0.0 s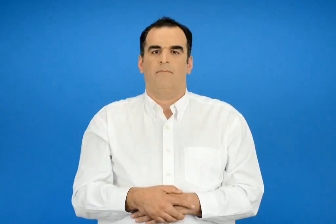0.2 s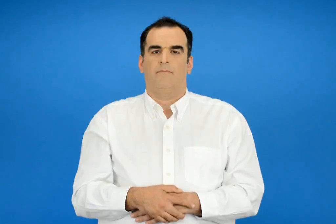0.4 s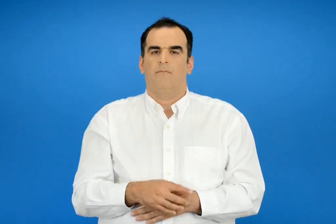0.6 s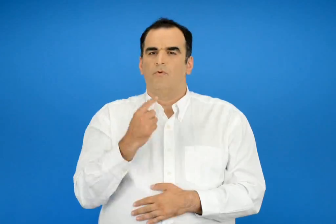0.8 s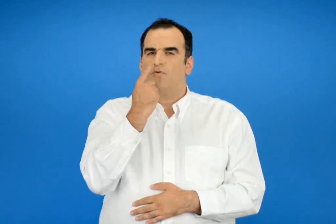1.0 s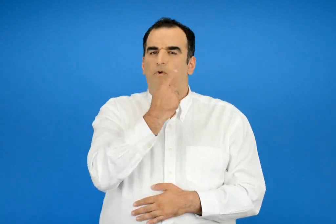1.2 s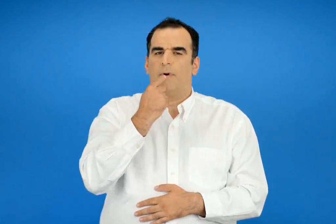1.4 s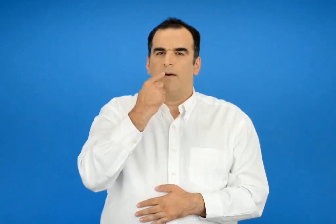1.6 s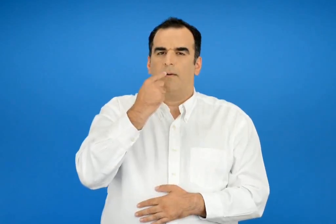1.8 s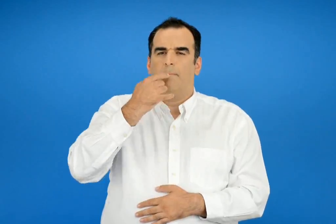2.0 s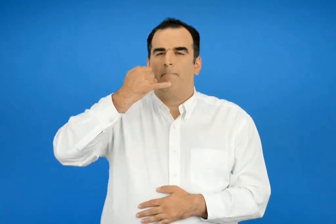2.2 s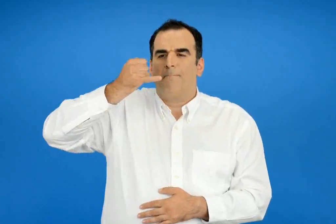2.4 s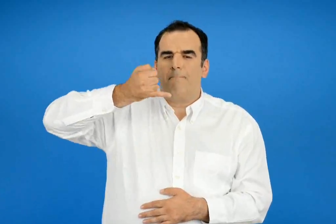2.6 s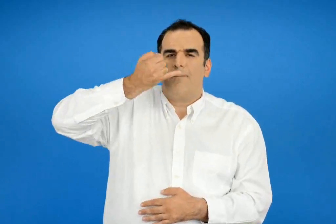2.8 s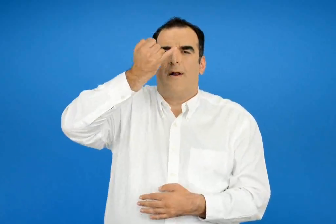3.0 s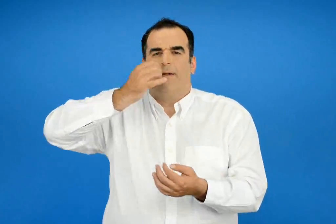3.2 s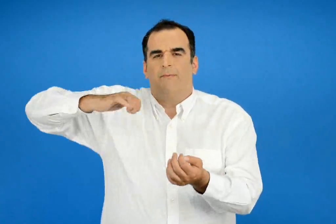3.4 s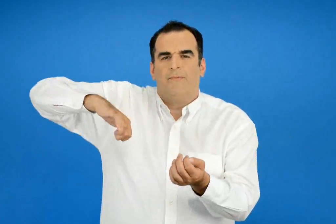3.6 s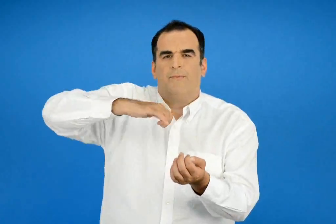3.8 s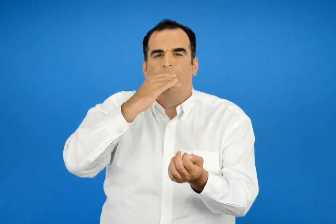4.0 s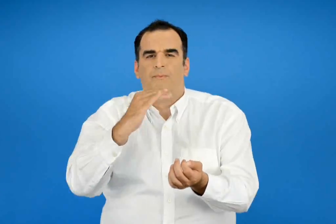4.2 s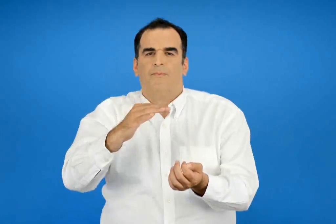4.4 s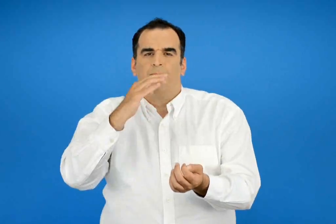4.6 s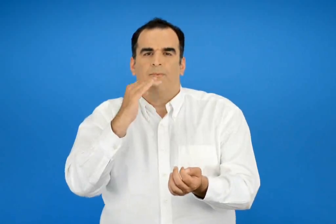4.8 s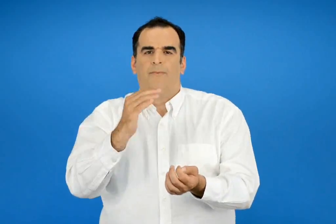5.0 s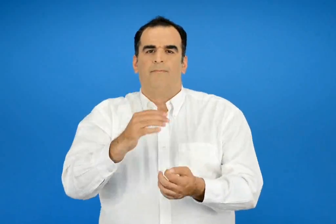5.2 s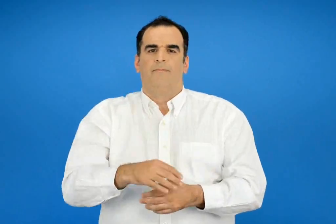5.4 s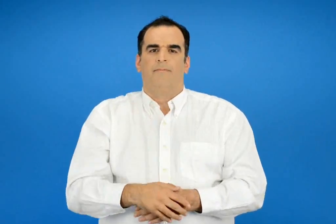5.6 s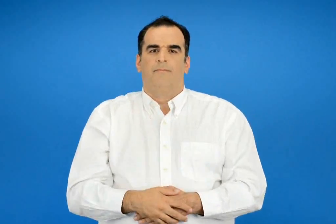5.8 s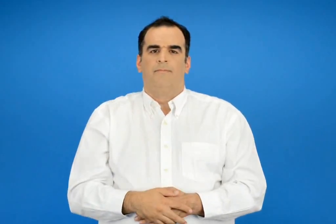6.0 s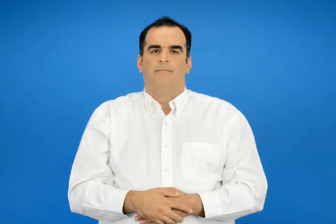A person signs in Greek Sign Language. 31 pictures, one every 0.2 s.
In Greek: στάζει μελί το στόμα του
